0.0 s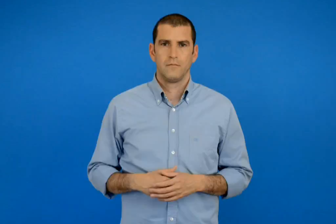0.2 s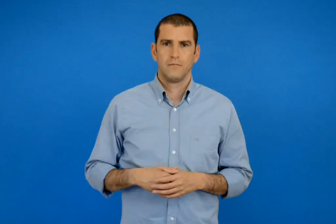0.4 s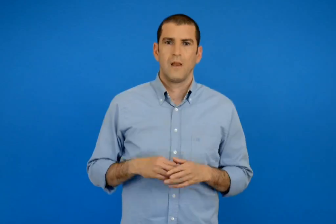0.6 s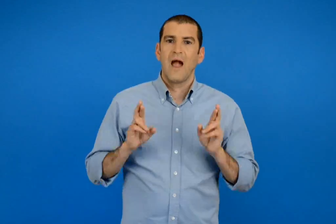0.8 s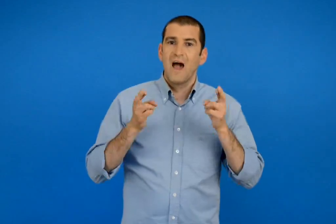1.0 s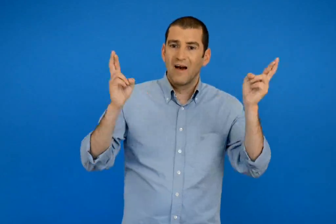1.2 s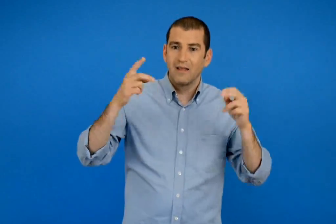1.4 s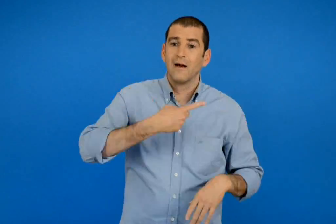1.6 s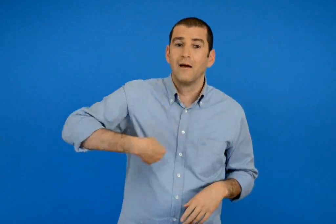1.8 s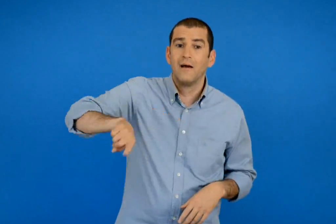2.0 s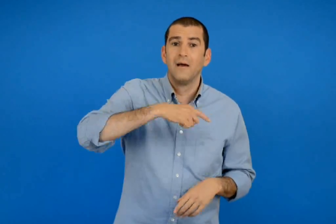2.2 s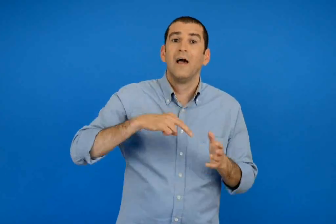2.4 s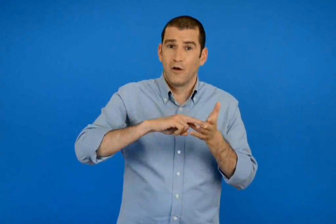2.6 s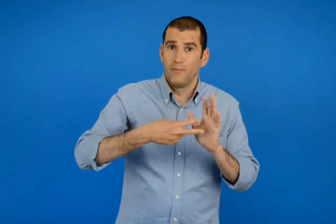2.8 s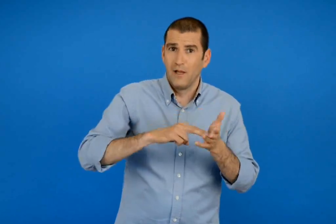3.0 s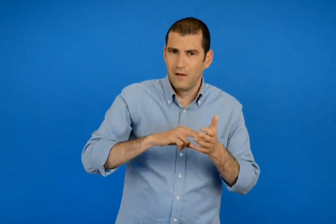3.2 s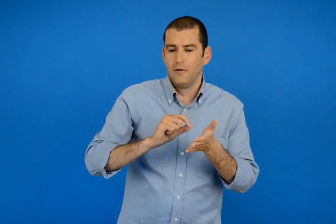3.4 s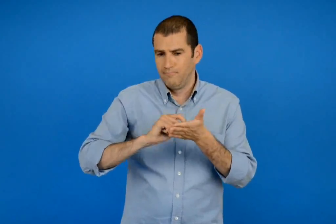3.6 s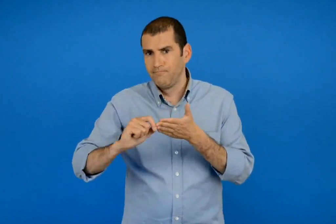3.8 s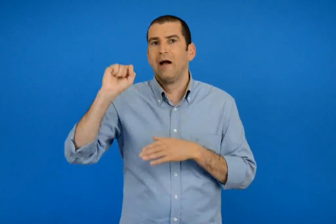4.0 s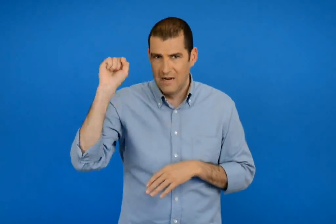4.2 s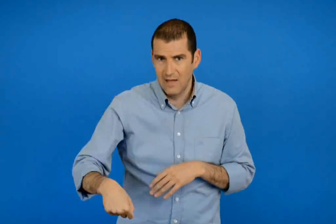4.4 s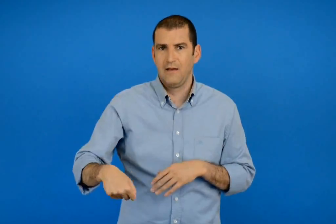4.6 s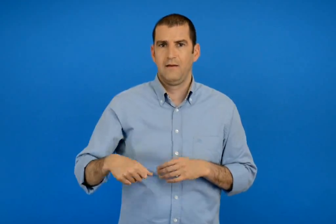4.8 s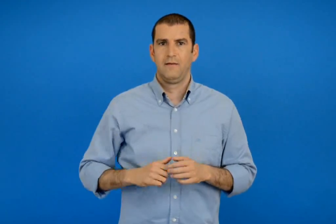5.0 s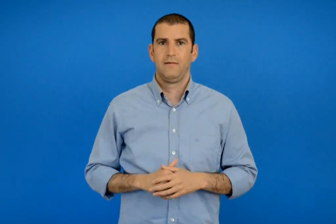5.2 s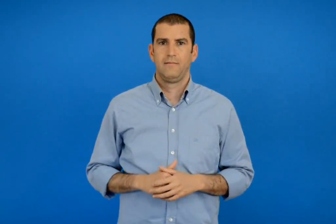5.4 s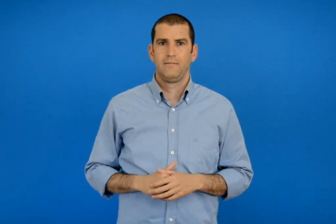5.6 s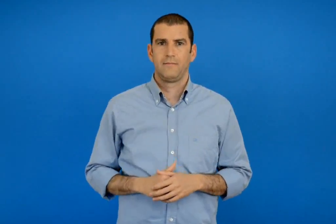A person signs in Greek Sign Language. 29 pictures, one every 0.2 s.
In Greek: γράφουμε ναι οπού κάνουμε οικονομία στην ενέργεια
